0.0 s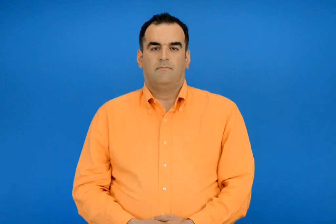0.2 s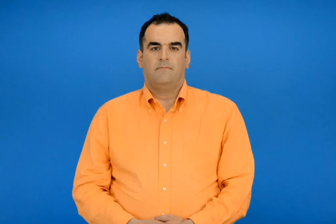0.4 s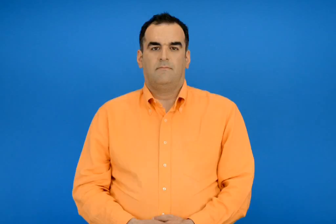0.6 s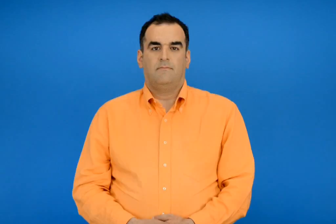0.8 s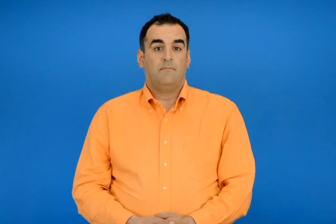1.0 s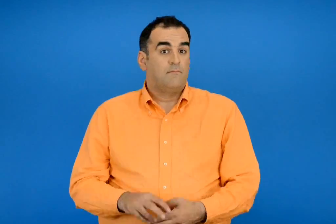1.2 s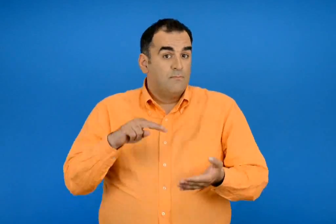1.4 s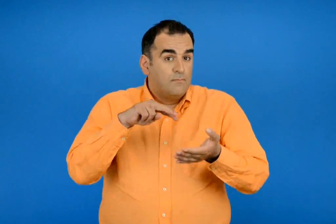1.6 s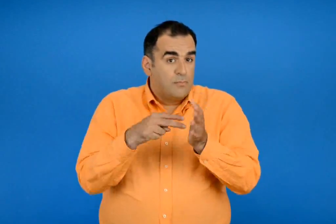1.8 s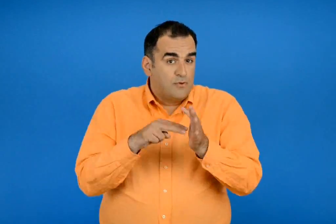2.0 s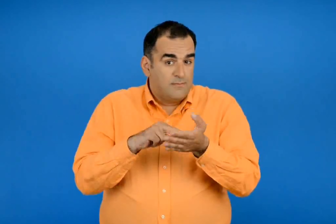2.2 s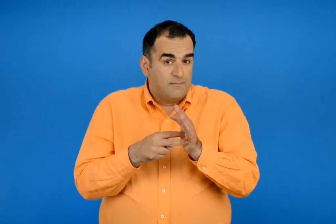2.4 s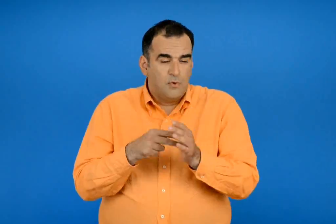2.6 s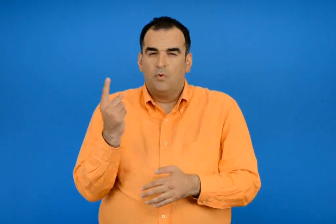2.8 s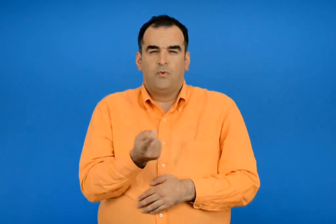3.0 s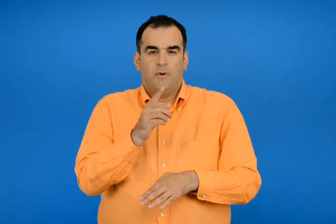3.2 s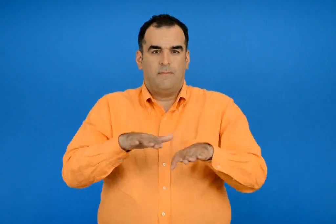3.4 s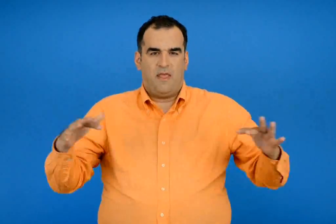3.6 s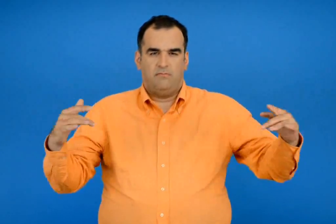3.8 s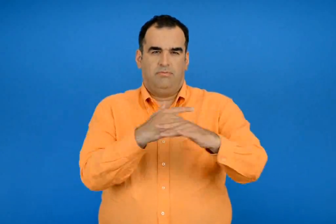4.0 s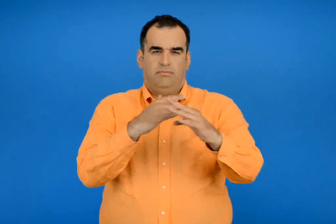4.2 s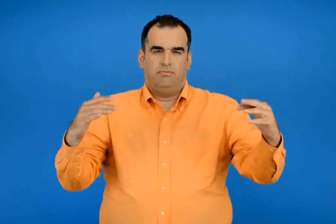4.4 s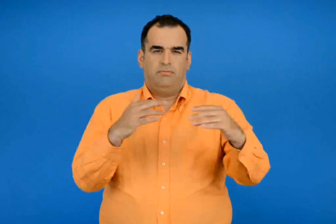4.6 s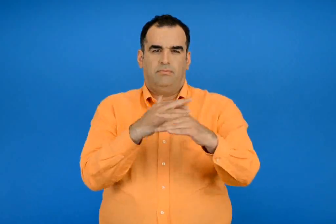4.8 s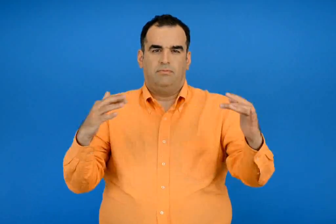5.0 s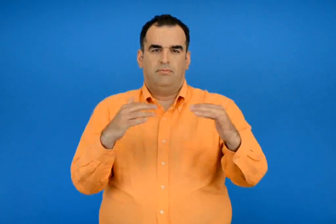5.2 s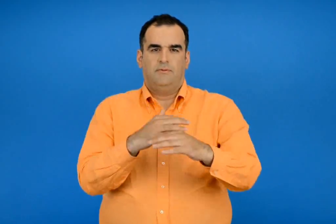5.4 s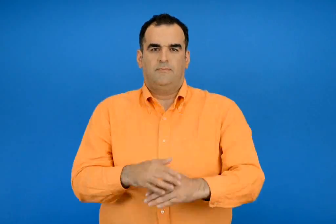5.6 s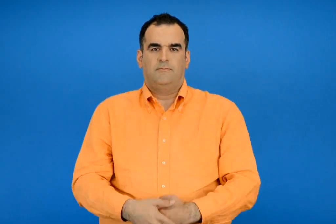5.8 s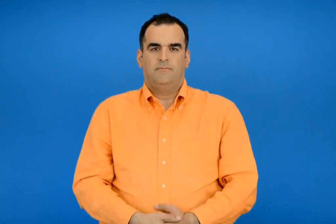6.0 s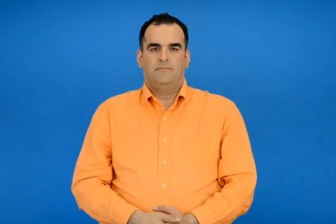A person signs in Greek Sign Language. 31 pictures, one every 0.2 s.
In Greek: προσοχή περνούν συχνά παιδιά
